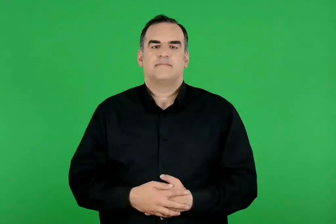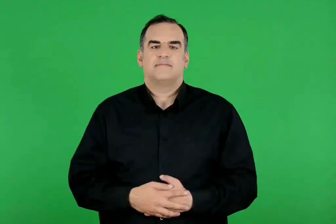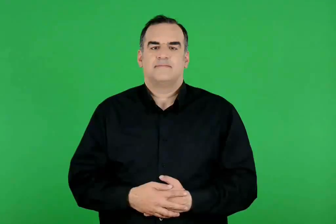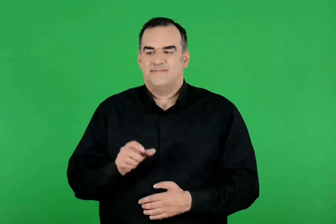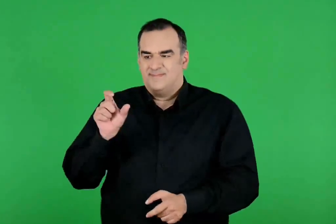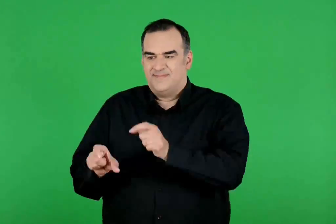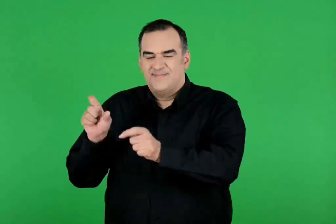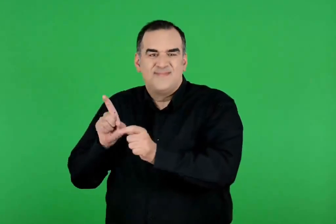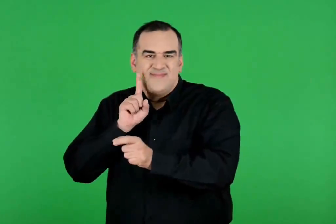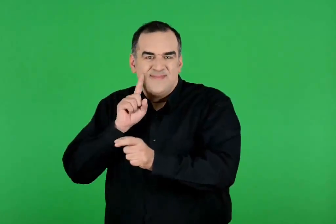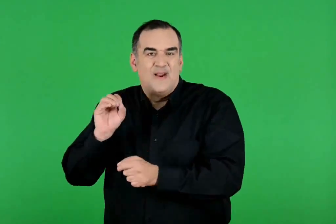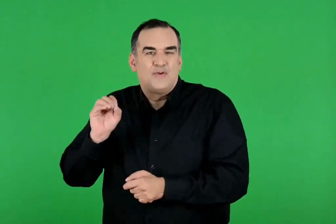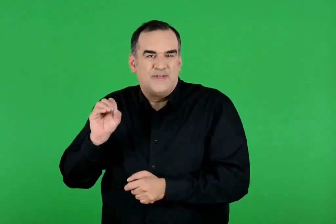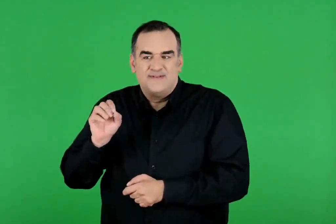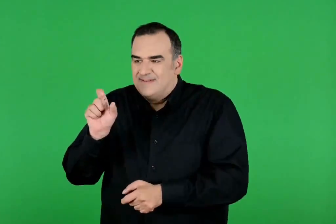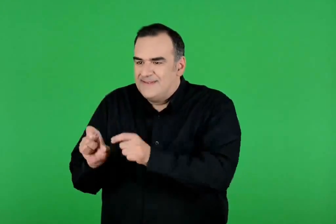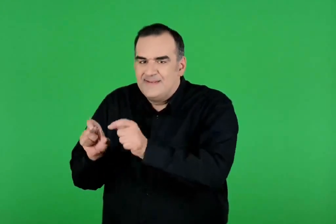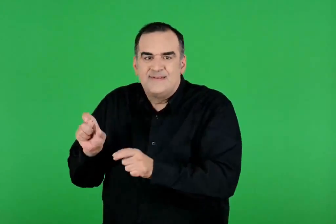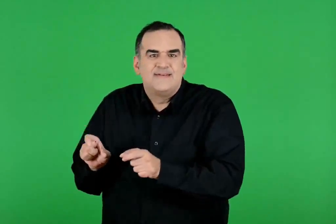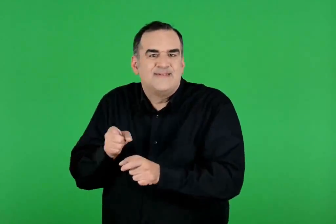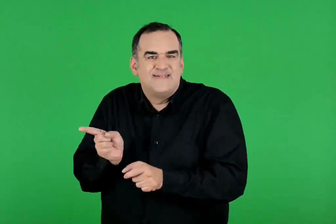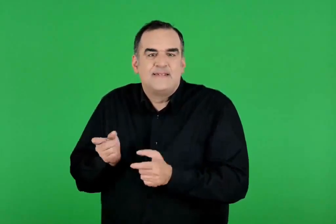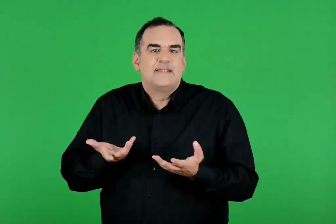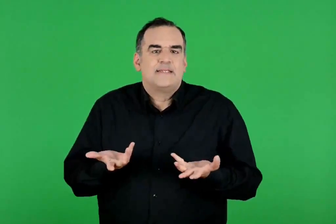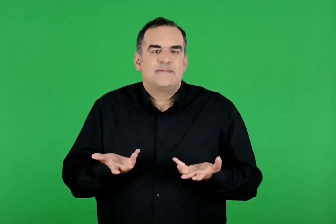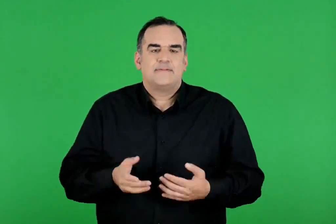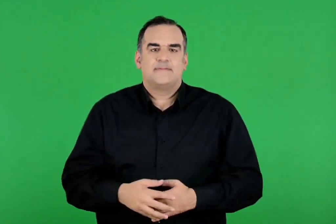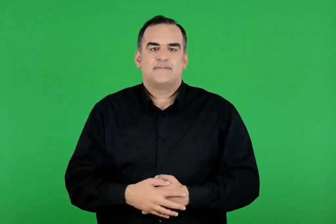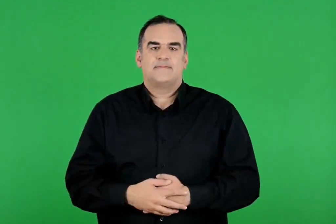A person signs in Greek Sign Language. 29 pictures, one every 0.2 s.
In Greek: τι ήταν οι οινότροπες ;
